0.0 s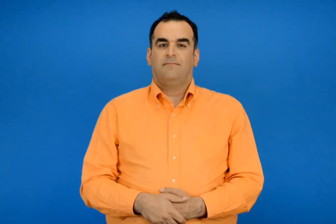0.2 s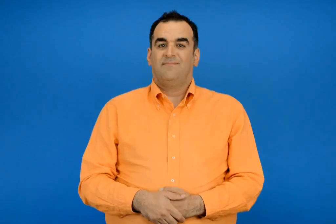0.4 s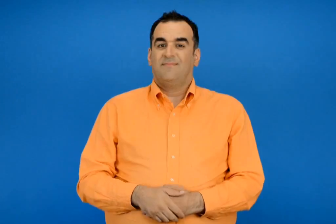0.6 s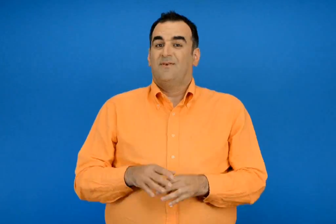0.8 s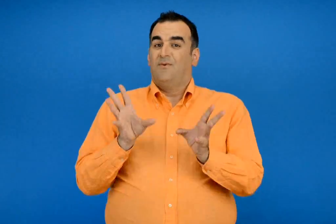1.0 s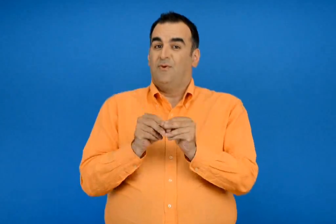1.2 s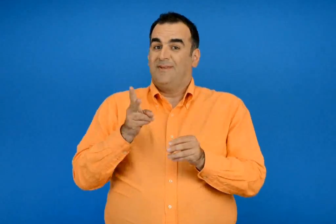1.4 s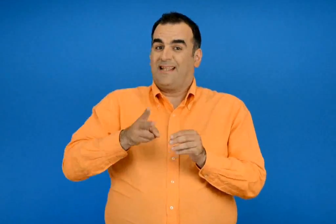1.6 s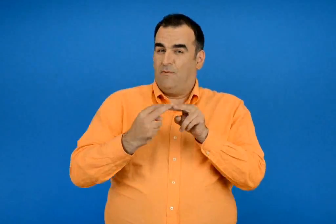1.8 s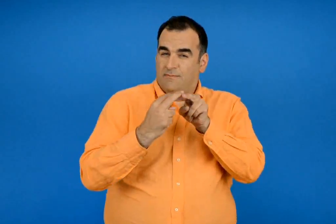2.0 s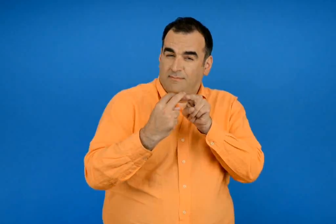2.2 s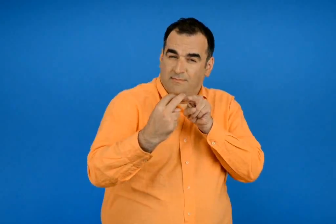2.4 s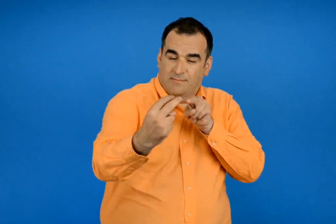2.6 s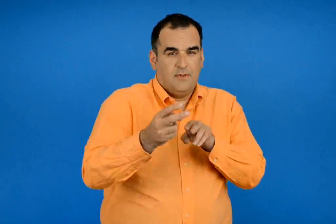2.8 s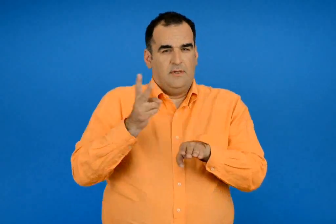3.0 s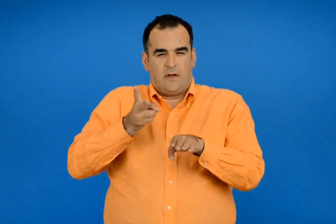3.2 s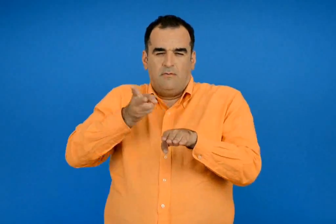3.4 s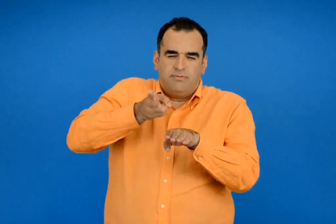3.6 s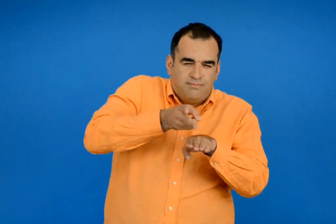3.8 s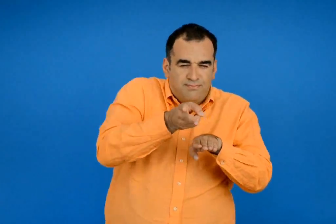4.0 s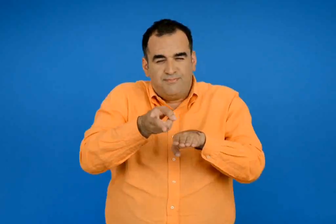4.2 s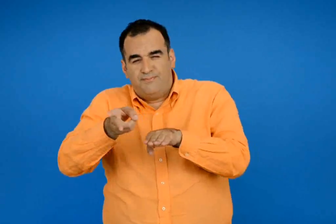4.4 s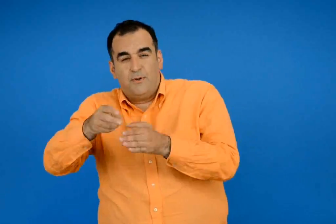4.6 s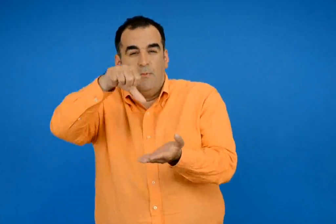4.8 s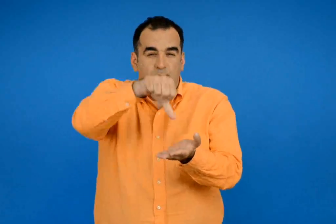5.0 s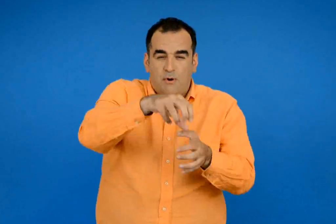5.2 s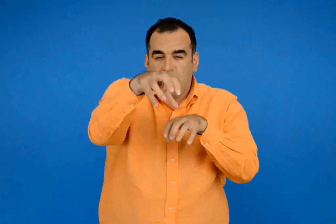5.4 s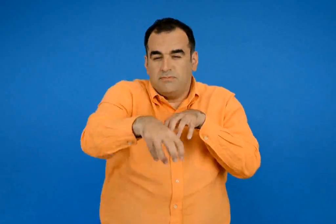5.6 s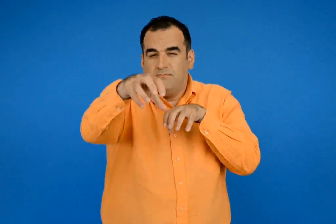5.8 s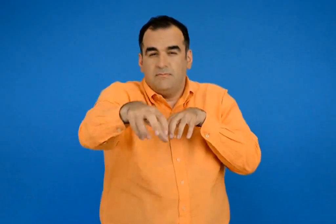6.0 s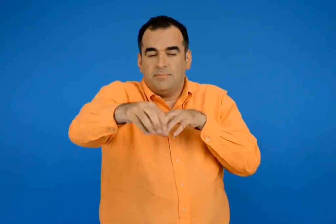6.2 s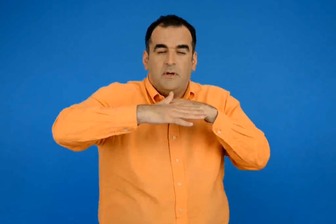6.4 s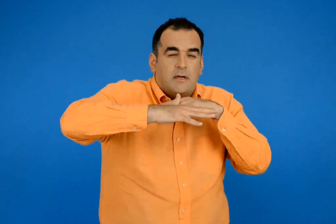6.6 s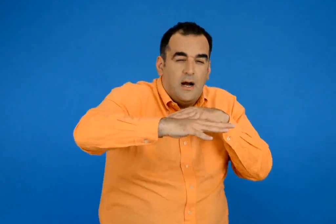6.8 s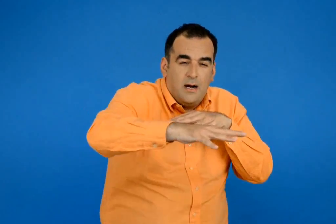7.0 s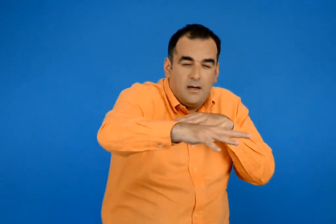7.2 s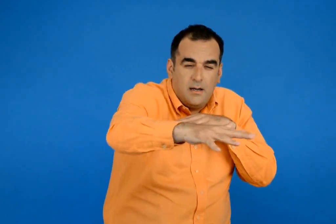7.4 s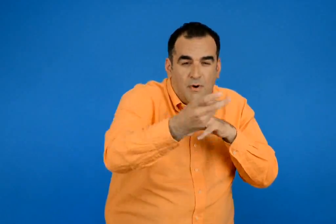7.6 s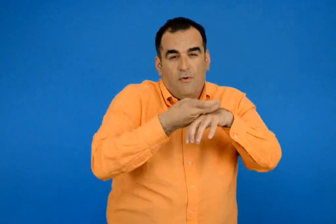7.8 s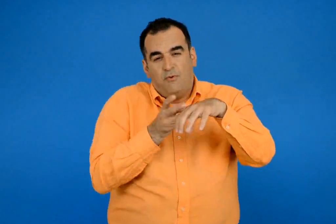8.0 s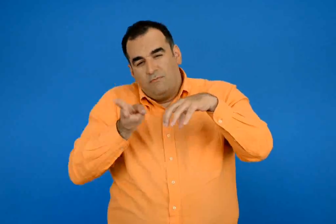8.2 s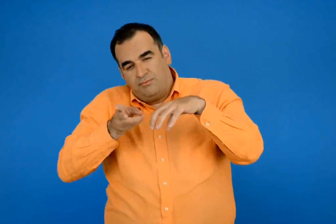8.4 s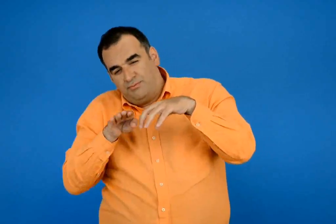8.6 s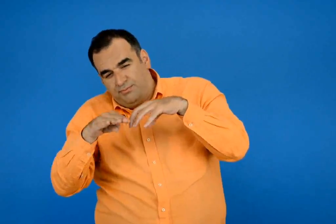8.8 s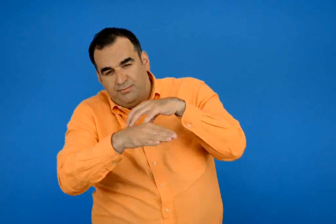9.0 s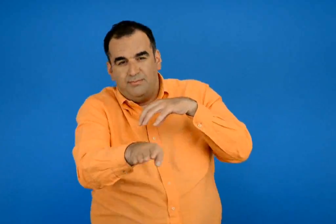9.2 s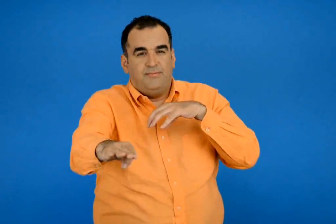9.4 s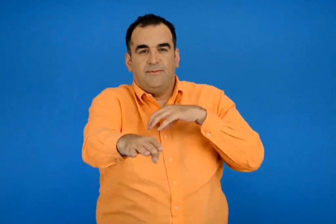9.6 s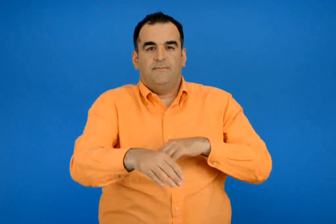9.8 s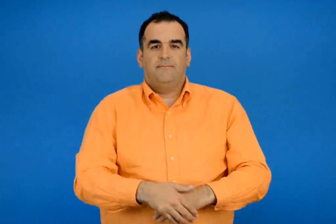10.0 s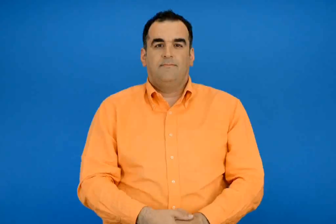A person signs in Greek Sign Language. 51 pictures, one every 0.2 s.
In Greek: ο σιδηρόδρομος κινείται πάνω στις σιδηροδρομικές γραμμές και περνάει από πόλεις κάμπους και βουνά
